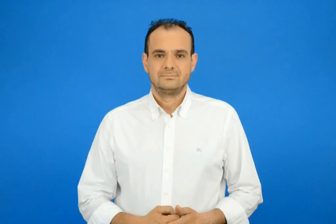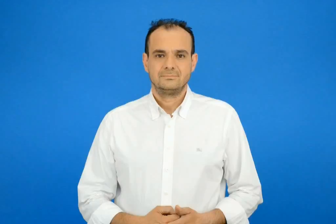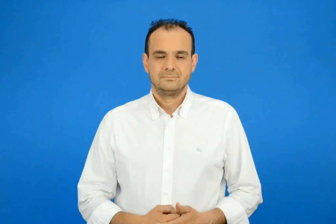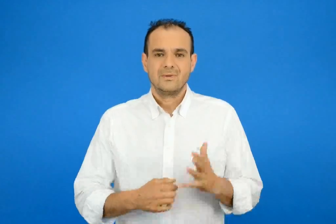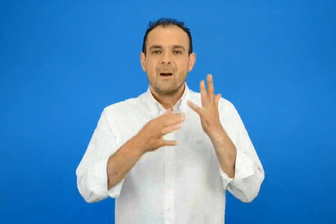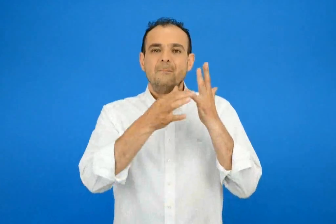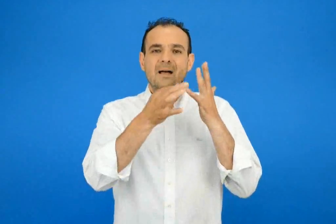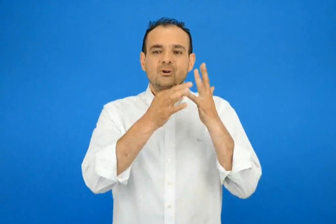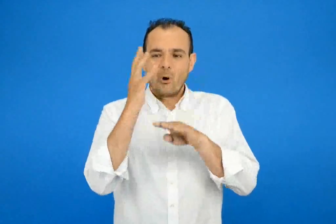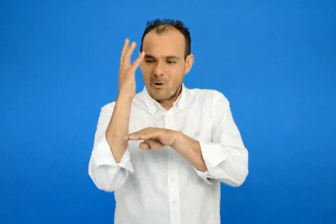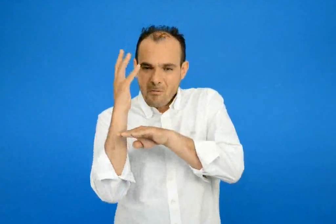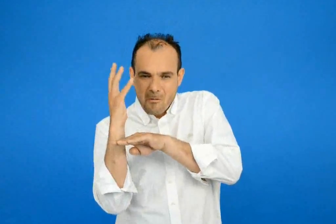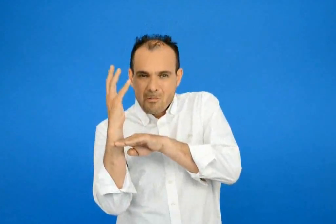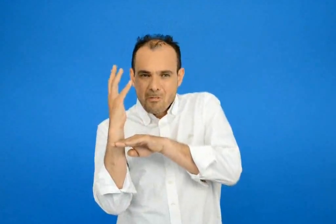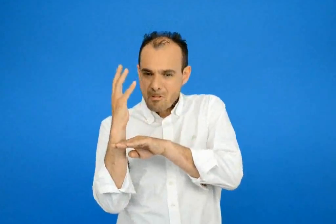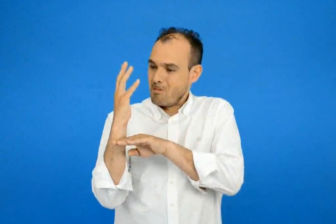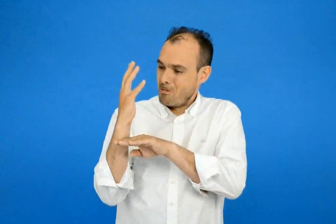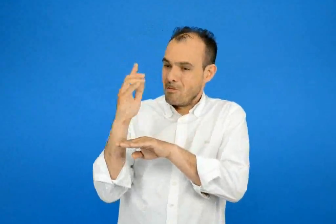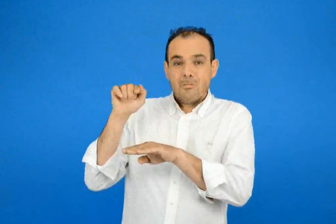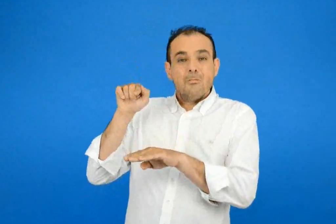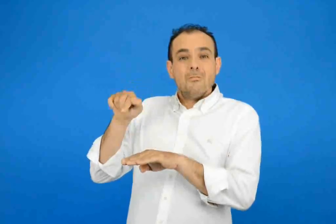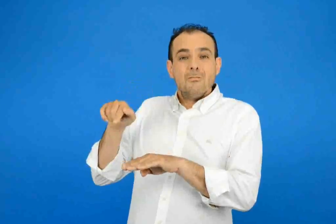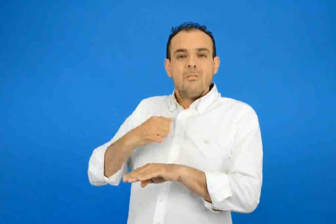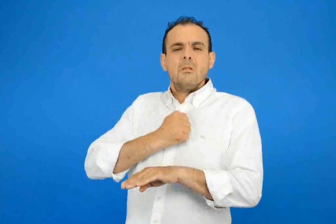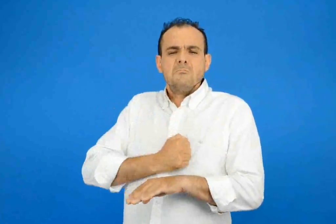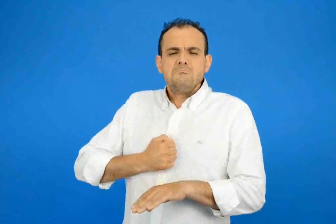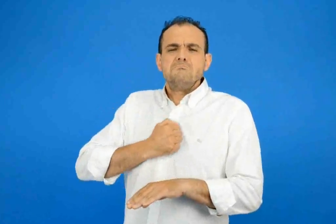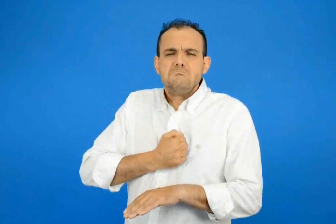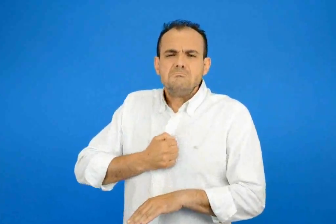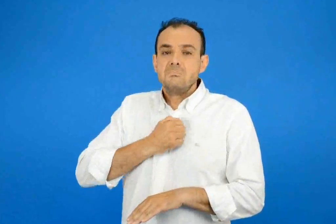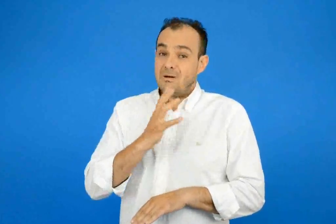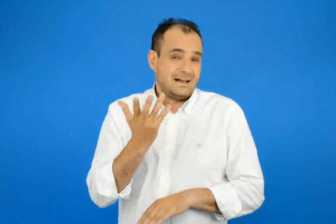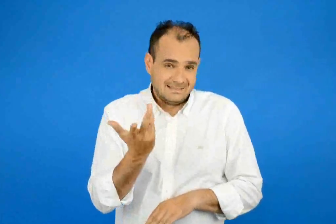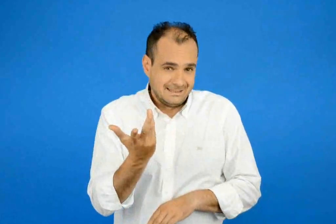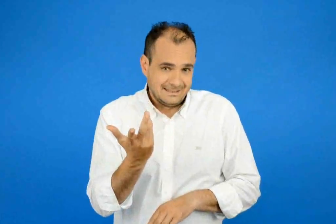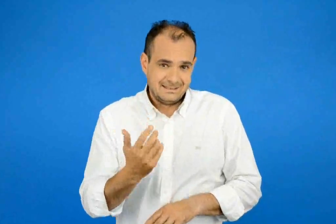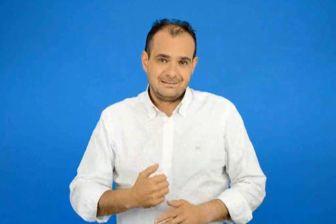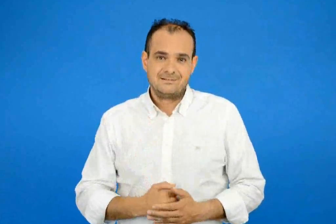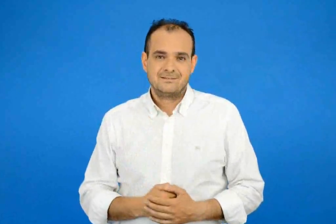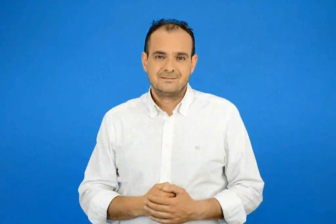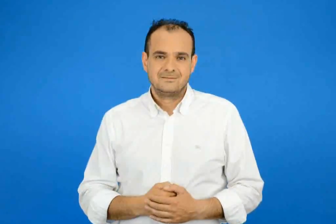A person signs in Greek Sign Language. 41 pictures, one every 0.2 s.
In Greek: γιατί είναι λυπημένο το μικρό πεύκο ;
